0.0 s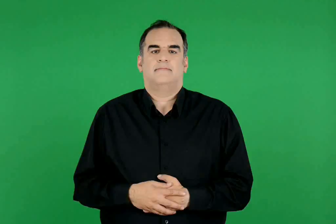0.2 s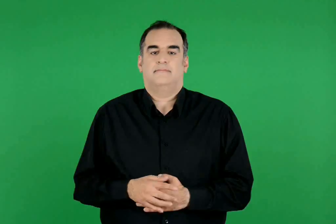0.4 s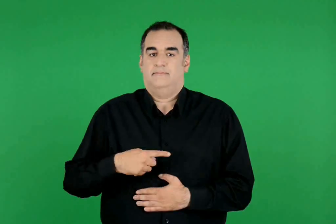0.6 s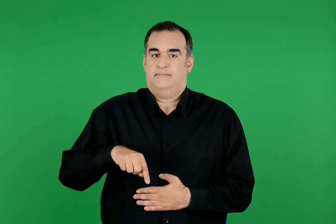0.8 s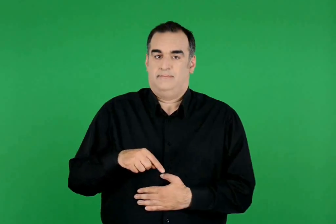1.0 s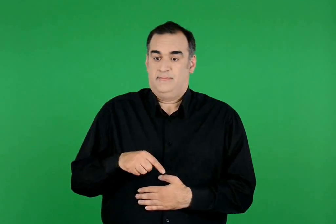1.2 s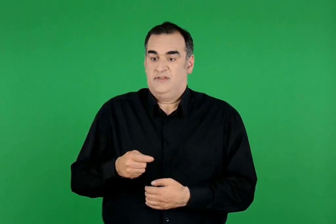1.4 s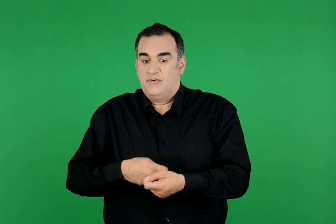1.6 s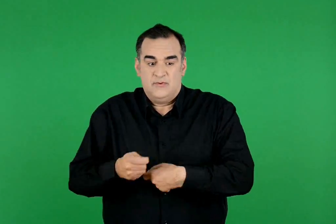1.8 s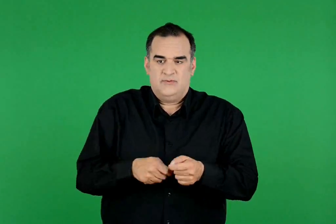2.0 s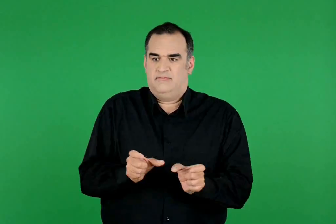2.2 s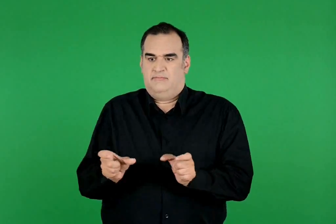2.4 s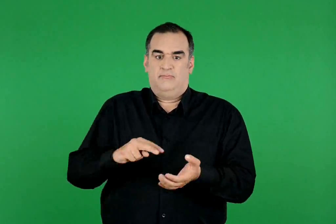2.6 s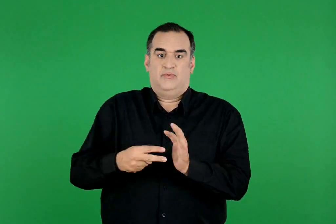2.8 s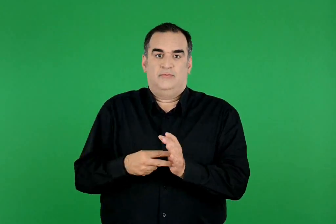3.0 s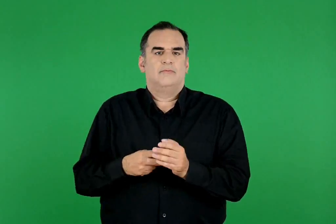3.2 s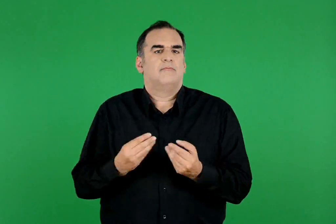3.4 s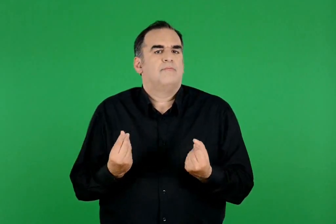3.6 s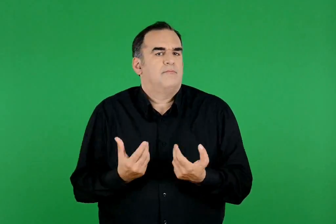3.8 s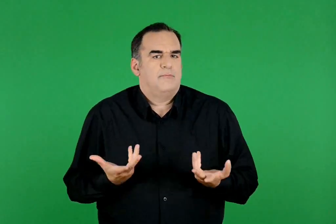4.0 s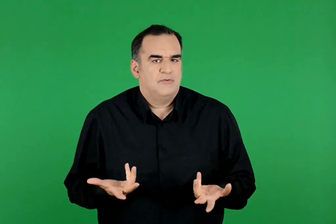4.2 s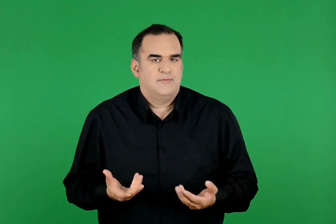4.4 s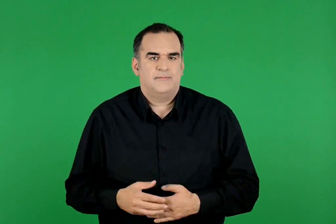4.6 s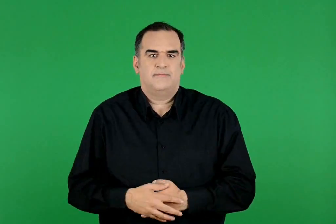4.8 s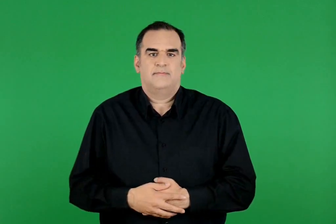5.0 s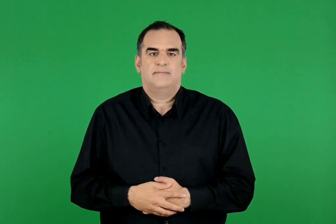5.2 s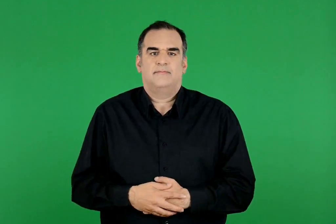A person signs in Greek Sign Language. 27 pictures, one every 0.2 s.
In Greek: πώς γινόμαστε προσεκτικοί καταναλωτές ;
